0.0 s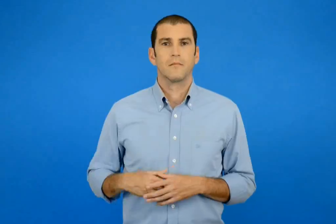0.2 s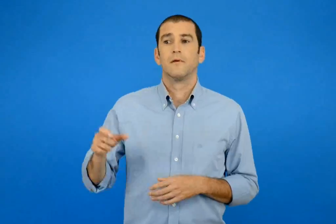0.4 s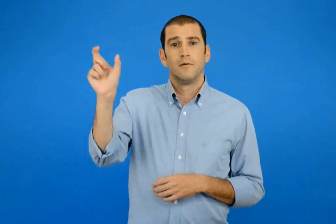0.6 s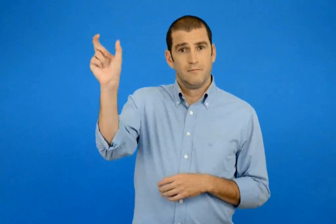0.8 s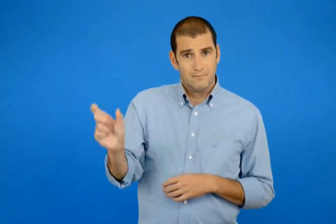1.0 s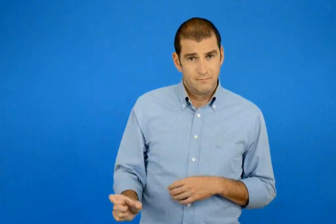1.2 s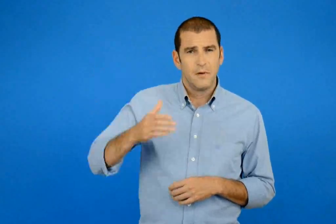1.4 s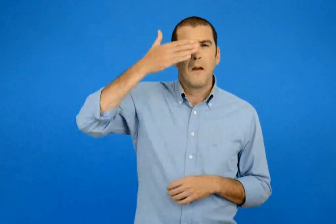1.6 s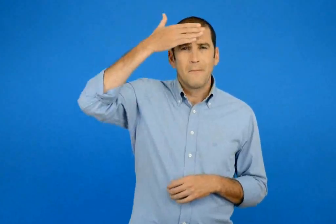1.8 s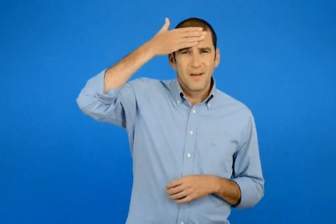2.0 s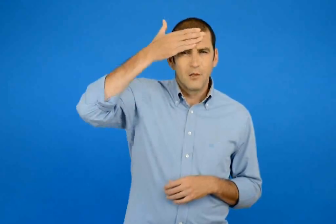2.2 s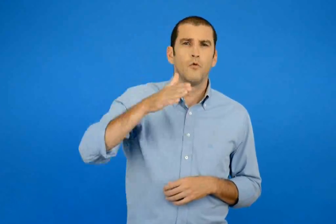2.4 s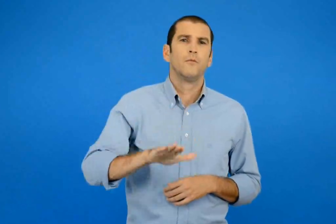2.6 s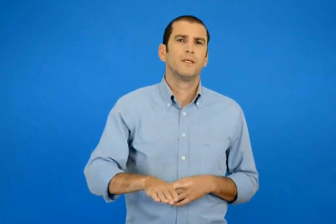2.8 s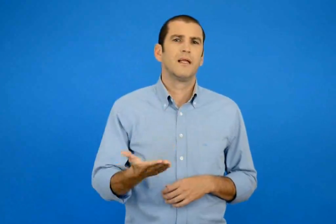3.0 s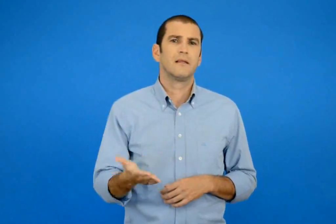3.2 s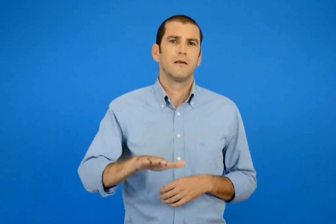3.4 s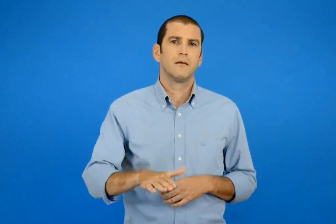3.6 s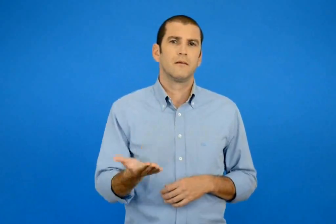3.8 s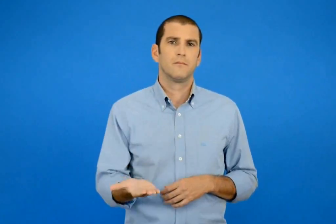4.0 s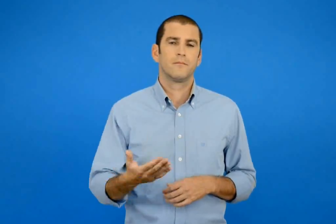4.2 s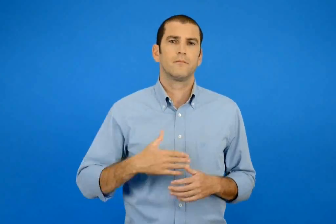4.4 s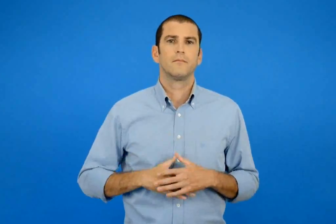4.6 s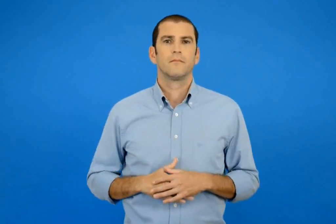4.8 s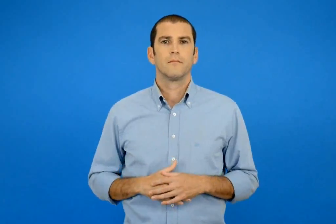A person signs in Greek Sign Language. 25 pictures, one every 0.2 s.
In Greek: ψήνεται στον πυρετό
